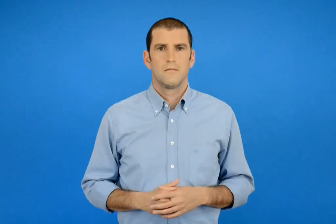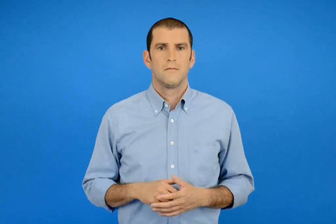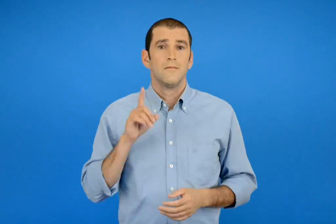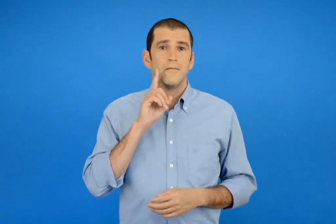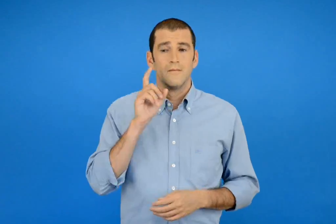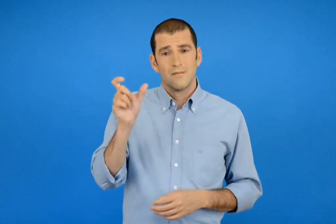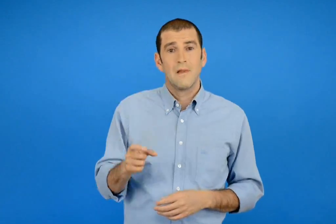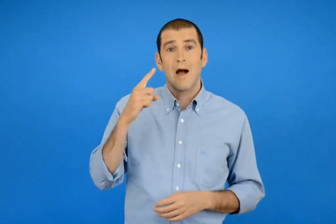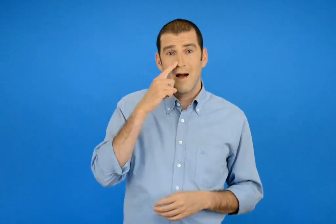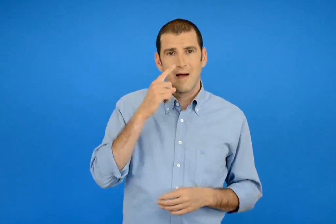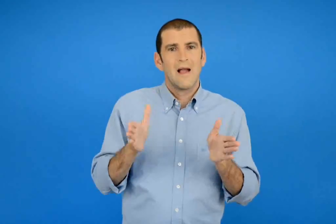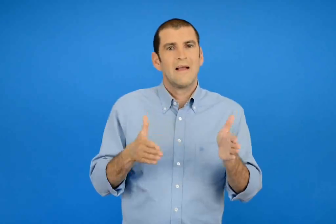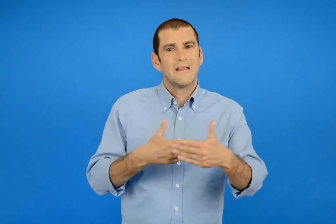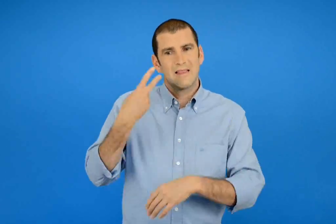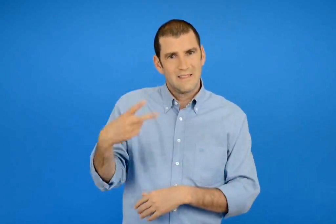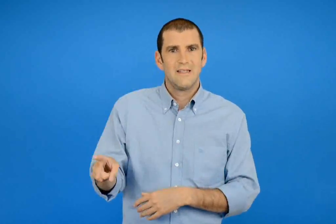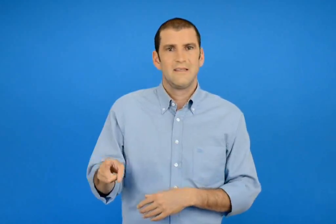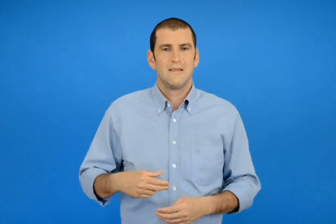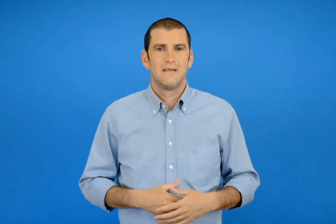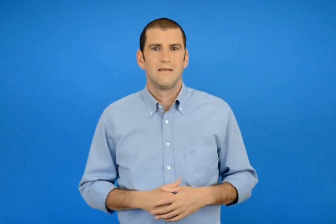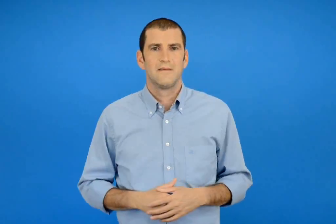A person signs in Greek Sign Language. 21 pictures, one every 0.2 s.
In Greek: στην τάξη της άννας
